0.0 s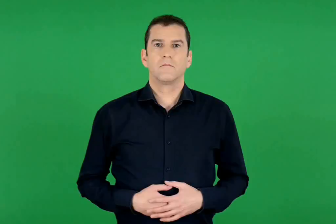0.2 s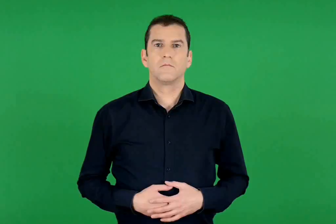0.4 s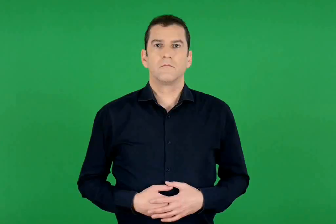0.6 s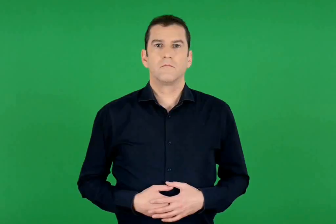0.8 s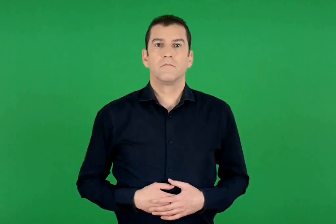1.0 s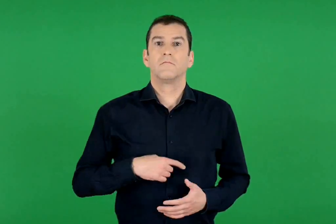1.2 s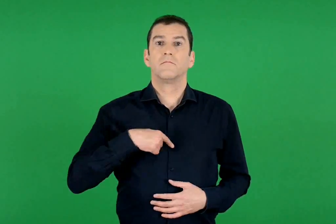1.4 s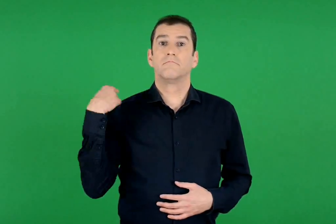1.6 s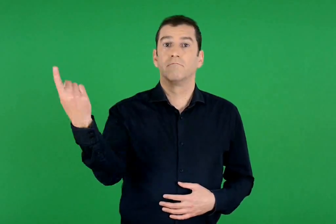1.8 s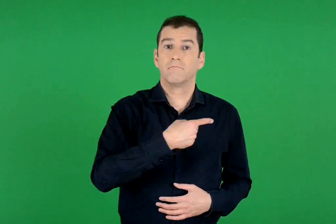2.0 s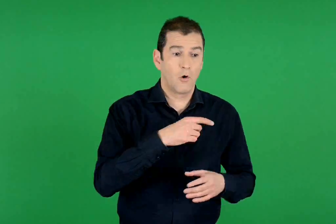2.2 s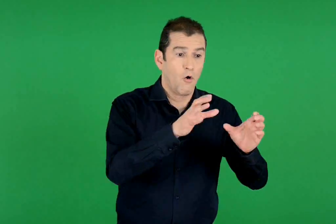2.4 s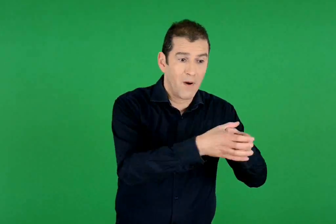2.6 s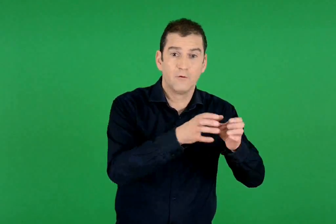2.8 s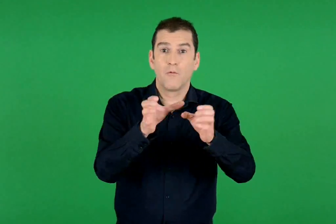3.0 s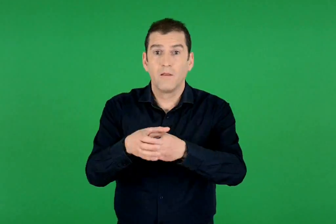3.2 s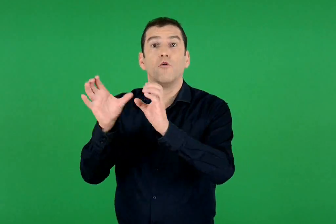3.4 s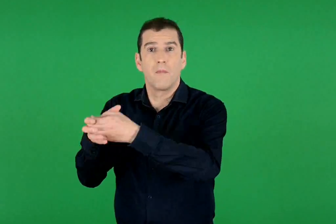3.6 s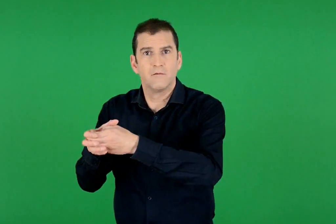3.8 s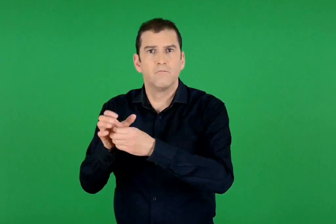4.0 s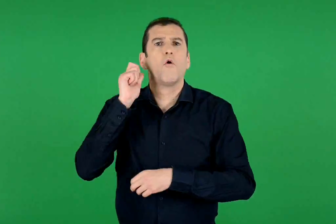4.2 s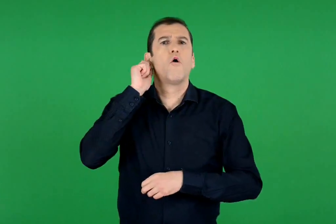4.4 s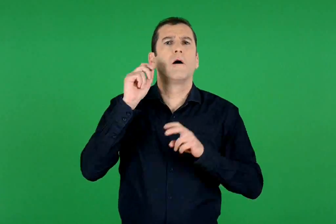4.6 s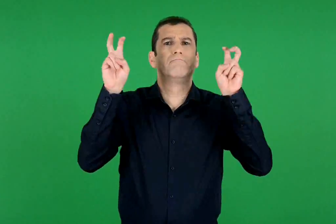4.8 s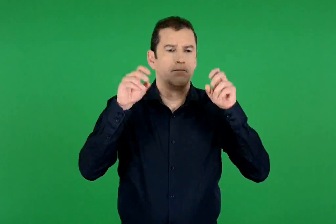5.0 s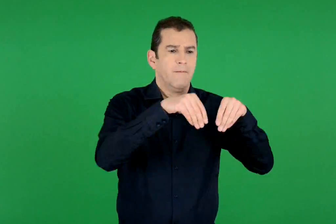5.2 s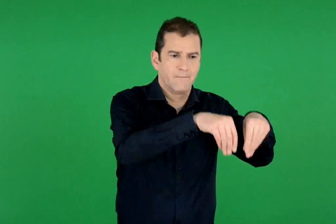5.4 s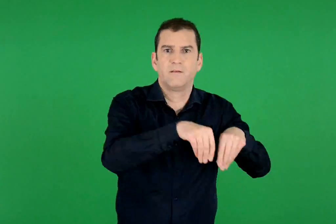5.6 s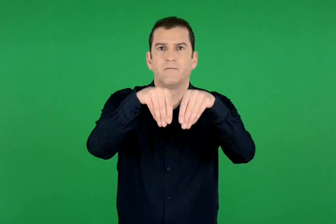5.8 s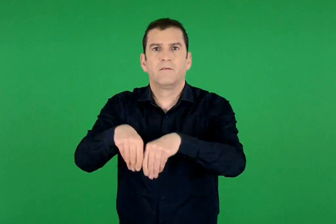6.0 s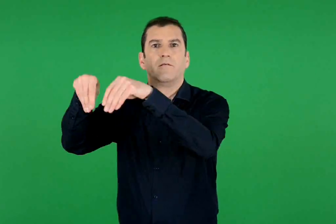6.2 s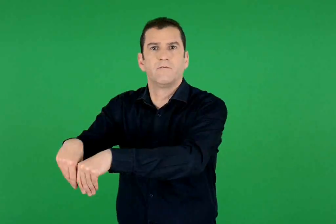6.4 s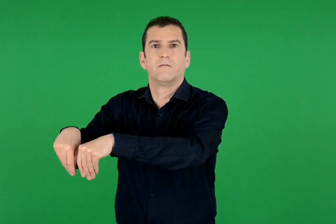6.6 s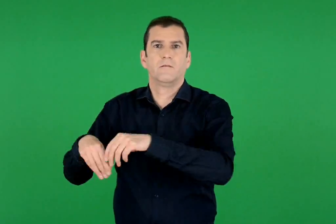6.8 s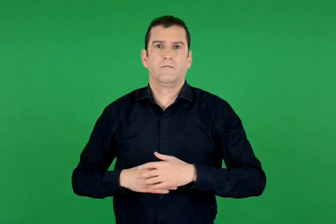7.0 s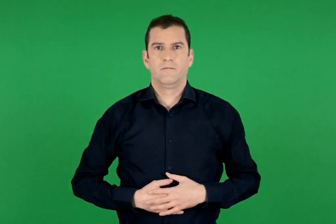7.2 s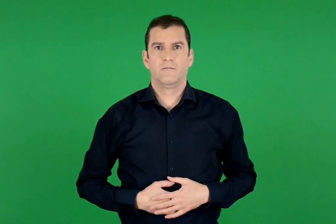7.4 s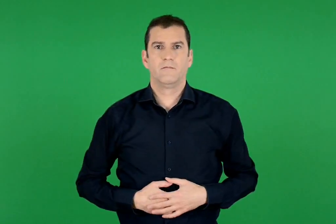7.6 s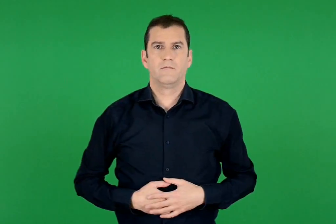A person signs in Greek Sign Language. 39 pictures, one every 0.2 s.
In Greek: βρίσκουμε ονόματα για τις ομάδες μας
